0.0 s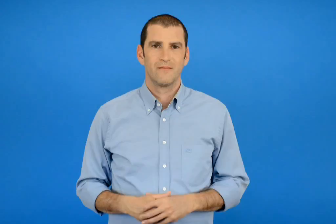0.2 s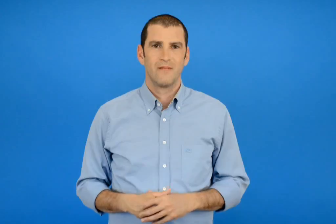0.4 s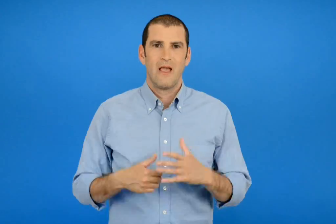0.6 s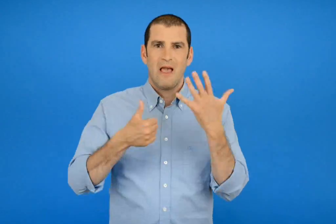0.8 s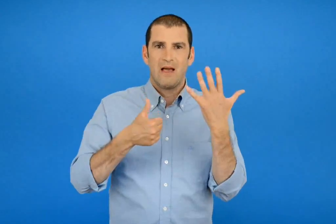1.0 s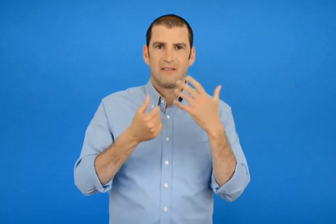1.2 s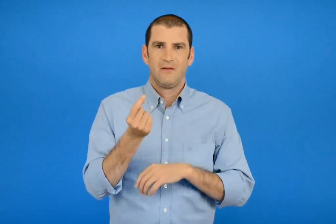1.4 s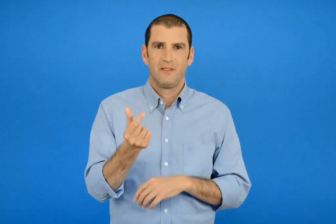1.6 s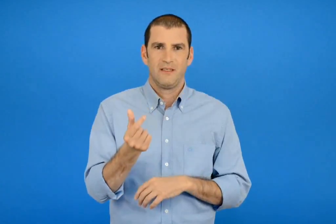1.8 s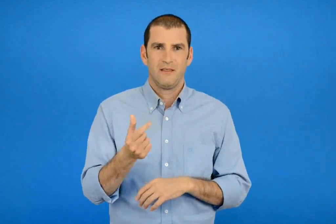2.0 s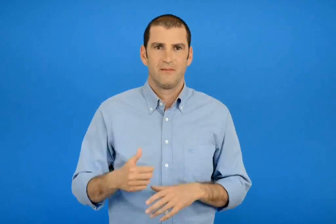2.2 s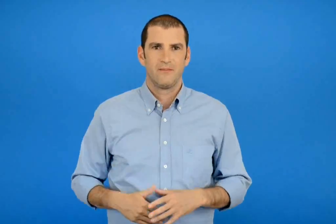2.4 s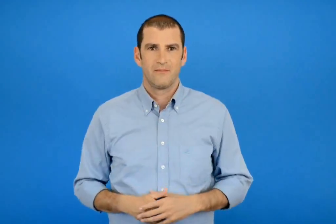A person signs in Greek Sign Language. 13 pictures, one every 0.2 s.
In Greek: 6 και μισή
